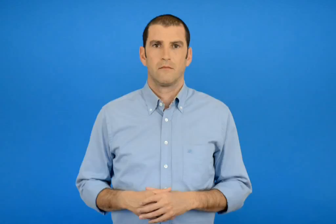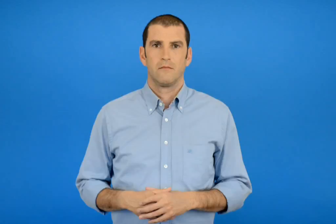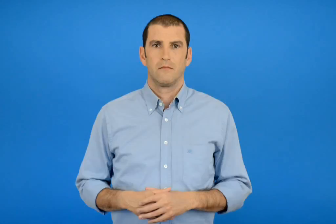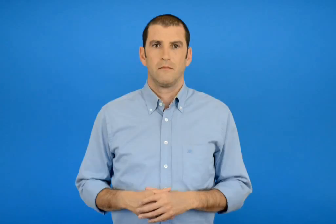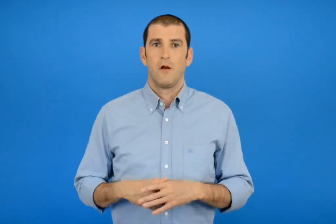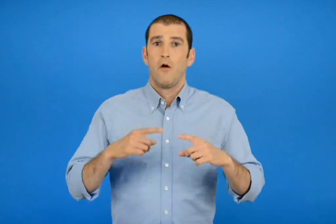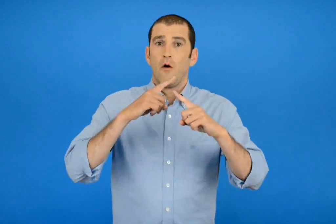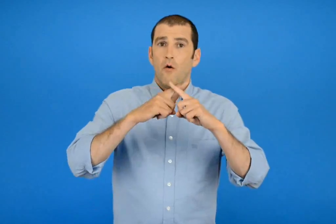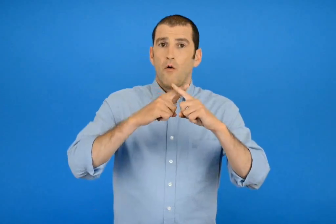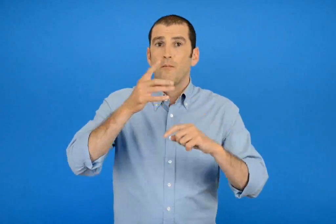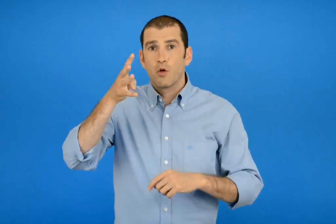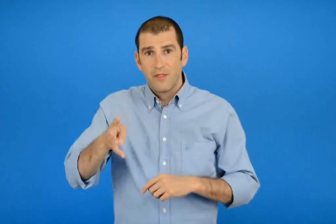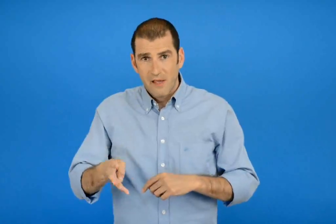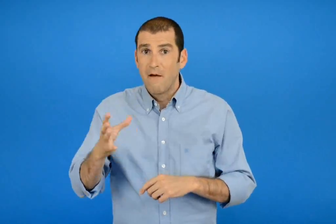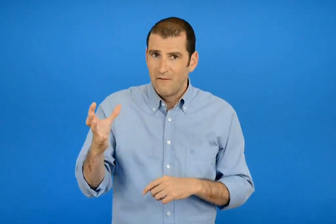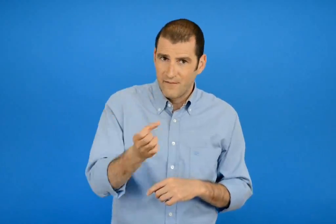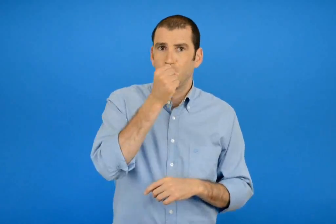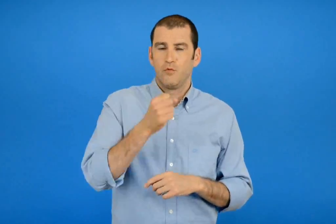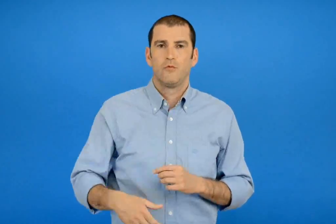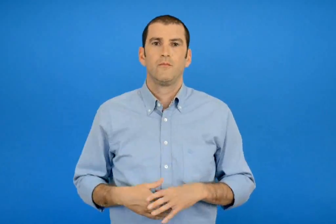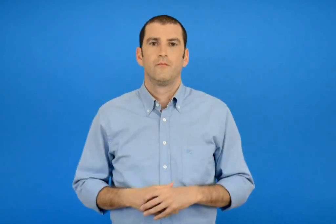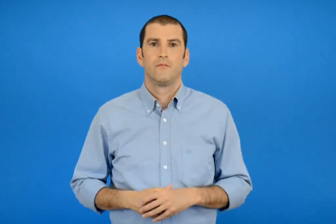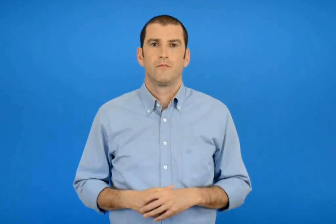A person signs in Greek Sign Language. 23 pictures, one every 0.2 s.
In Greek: βρίσκω με την προπαίδεια
